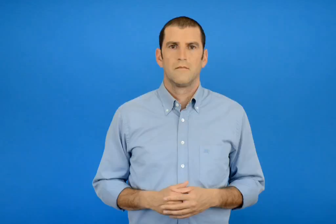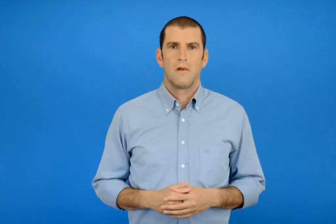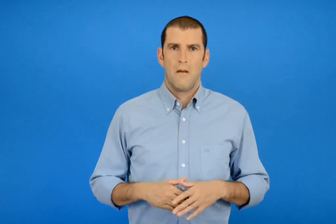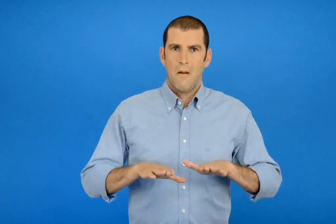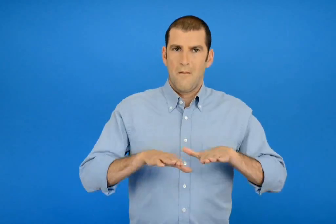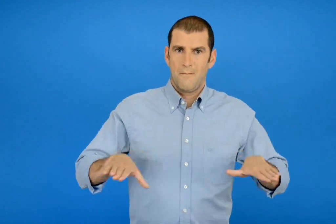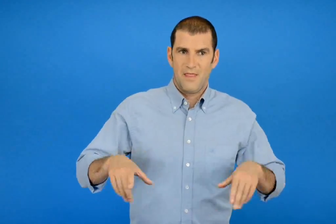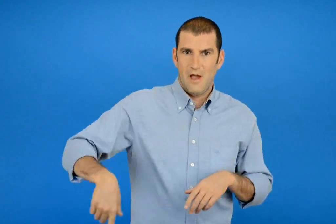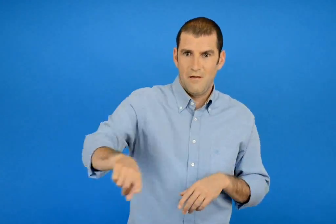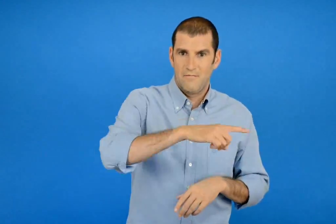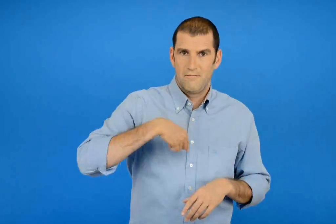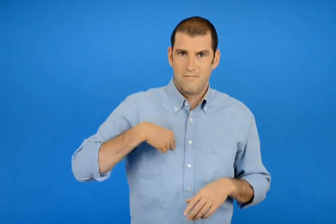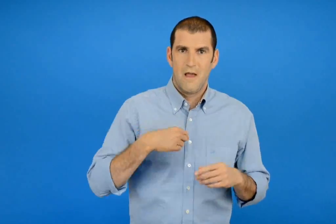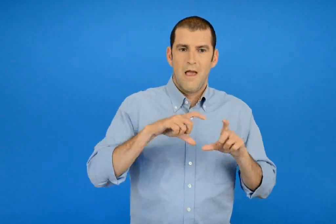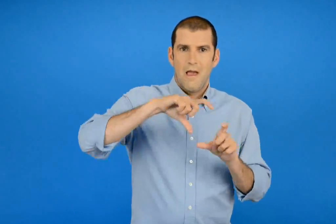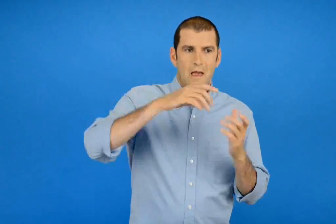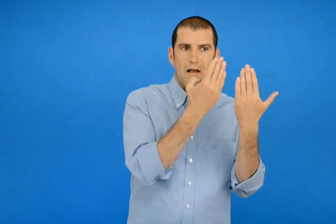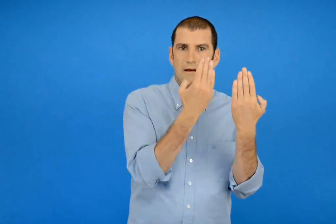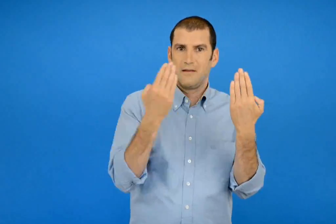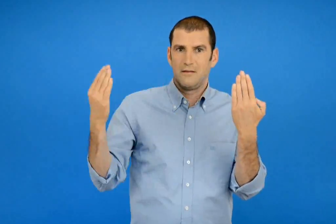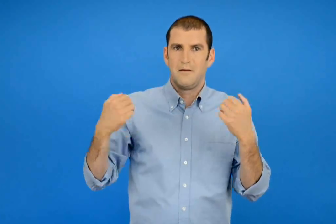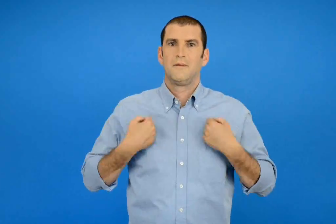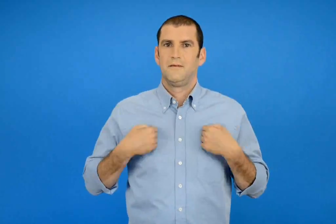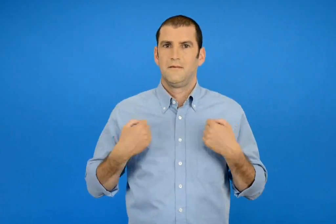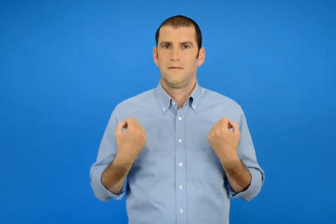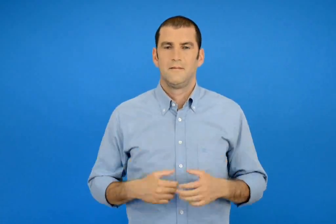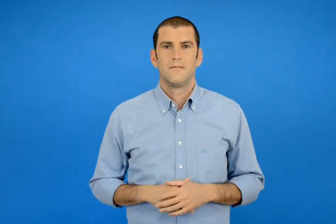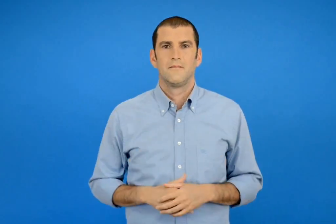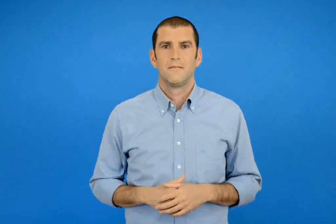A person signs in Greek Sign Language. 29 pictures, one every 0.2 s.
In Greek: τα παιδιά παίζουν με τις κάρτες
